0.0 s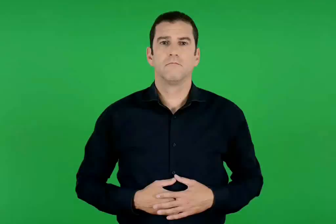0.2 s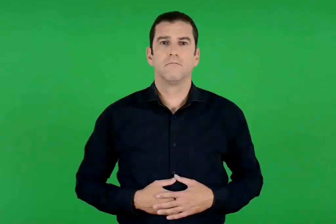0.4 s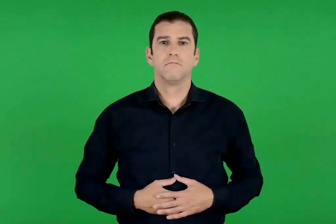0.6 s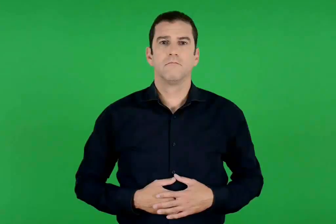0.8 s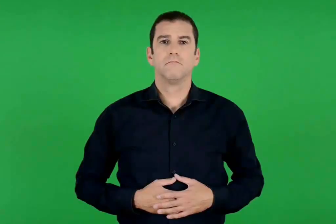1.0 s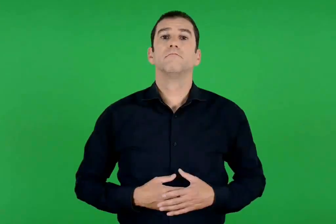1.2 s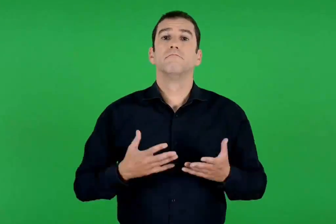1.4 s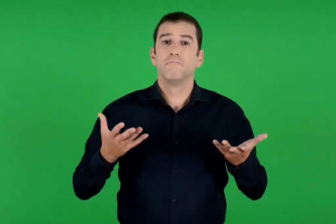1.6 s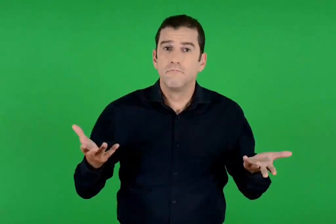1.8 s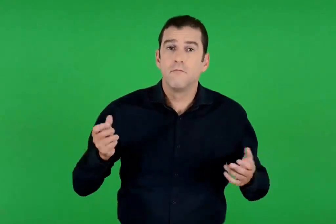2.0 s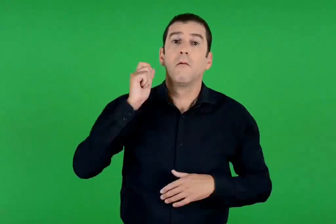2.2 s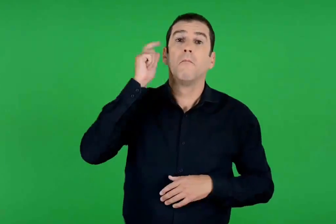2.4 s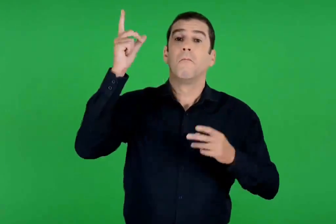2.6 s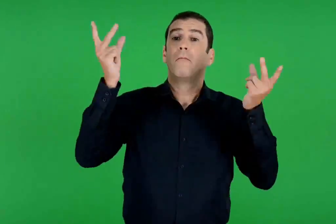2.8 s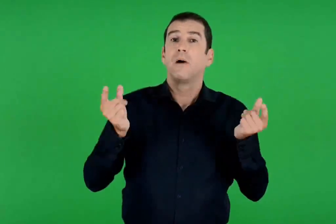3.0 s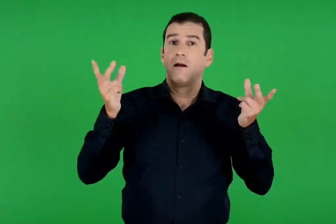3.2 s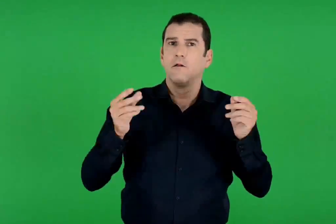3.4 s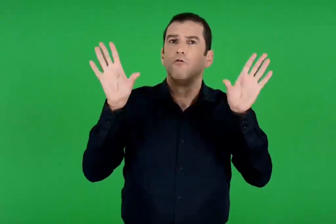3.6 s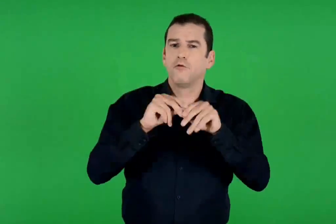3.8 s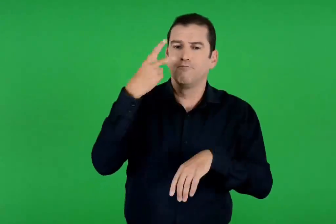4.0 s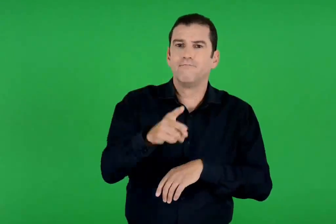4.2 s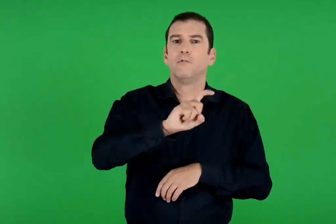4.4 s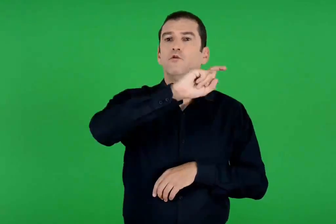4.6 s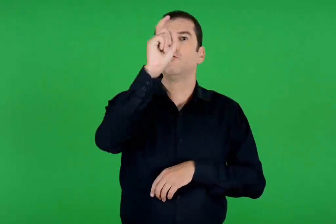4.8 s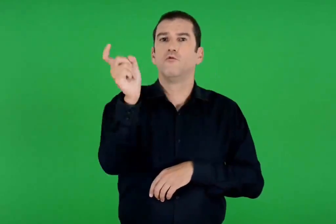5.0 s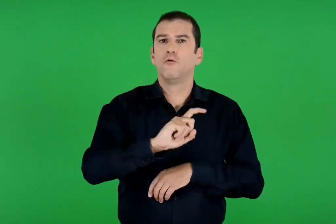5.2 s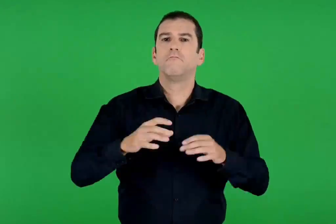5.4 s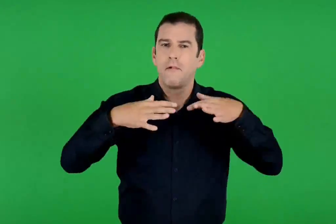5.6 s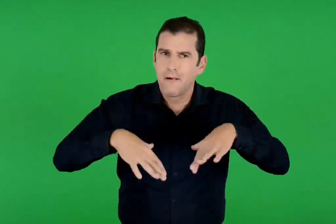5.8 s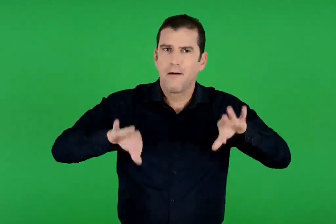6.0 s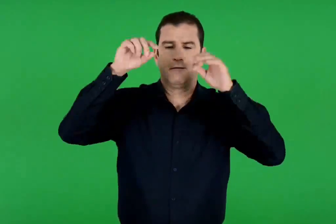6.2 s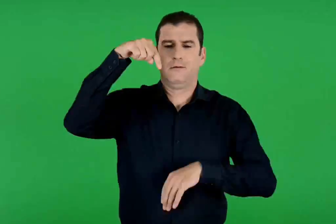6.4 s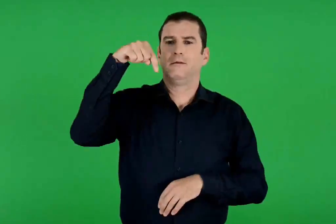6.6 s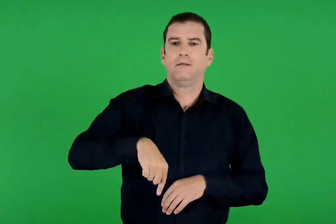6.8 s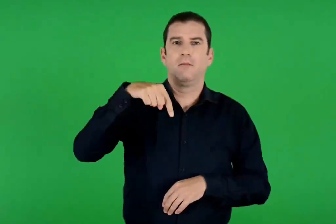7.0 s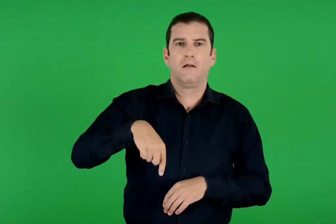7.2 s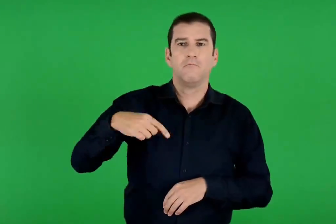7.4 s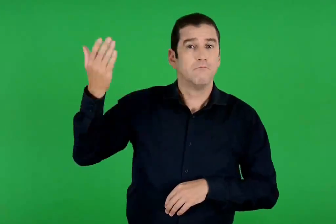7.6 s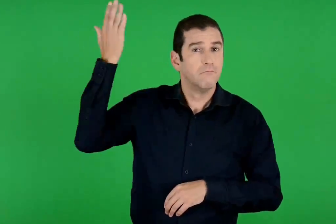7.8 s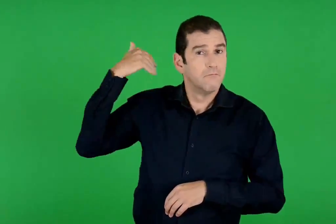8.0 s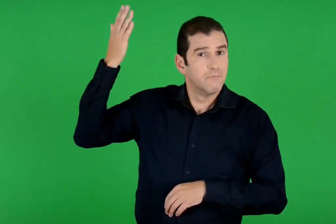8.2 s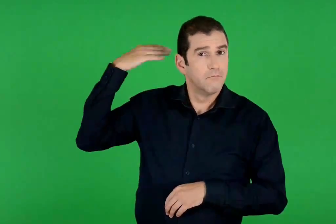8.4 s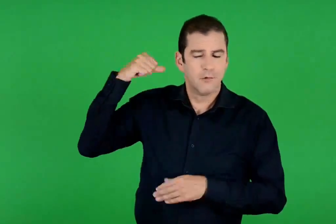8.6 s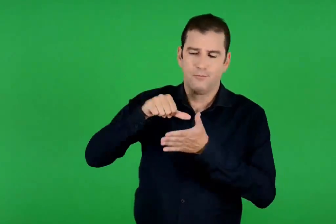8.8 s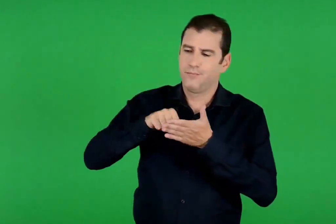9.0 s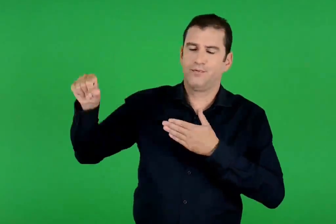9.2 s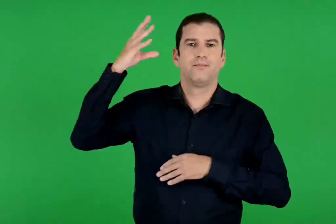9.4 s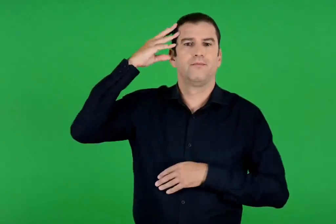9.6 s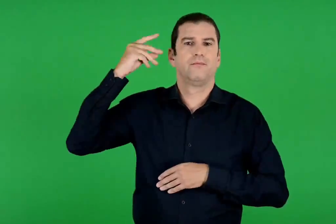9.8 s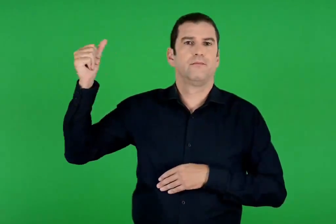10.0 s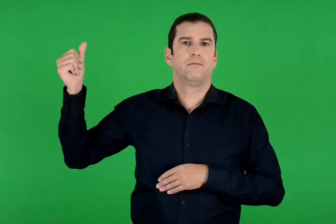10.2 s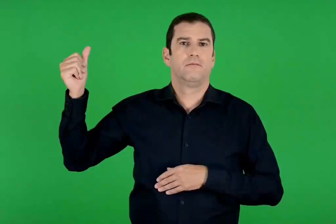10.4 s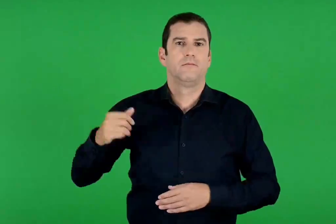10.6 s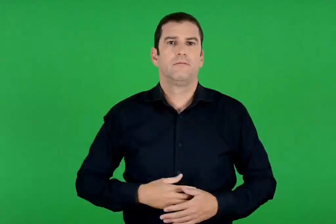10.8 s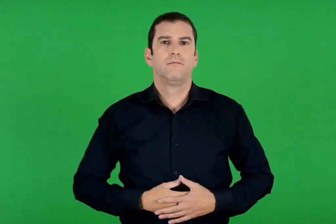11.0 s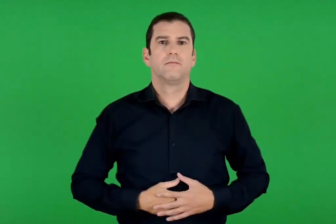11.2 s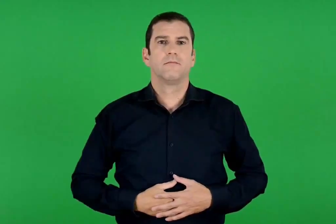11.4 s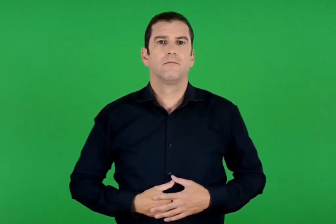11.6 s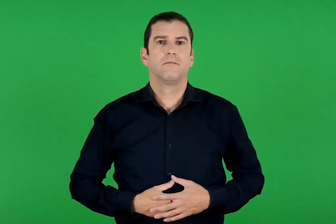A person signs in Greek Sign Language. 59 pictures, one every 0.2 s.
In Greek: λες και το πανηγύρι της ζωής αρχίζει μονάχα σήμερα τα περασμένα σβήσαν μονομιάς
